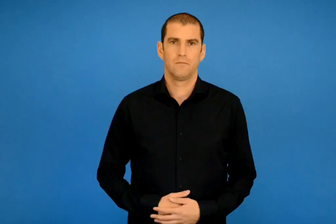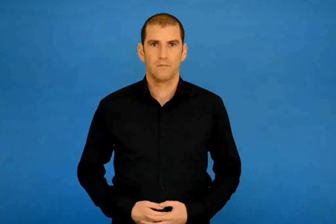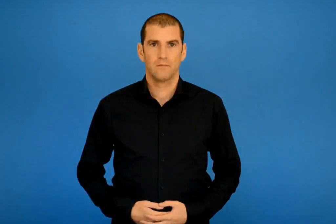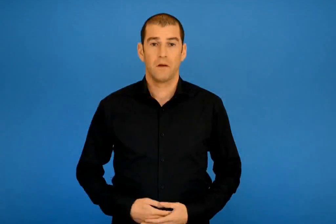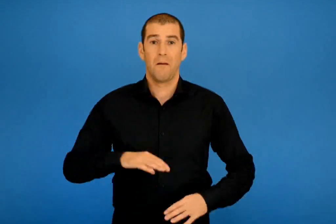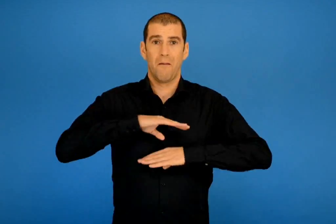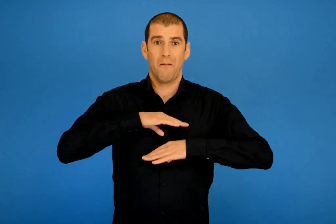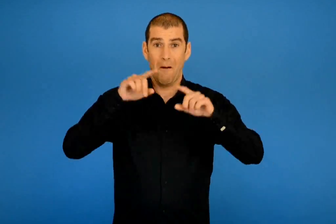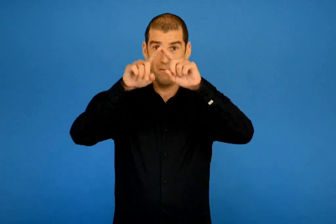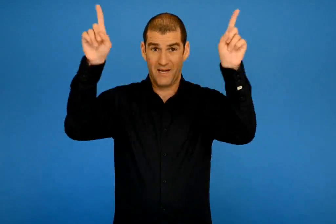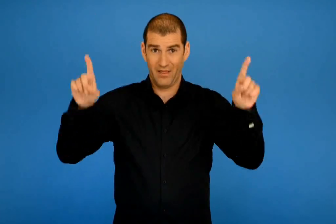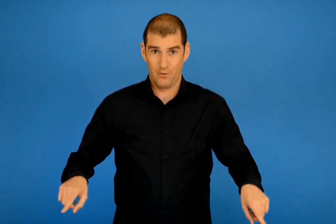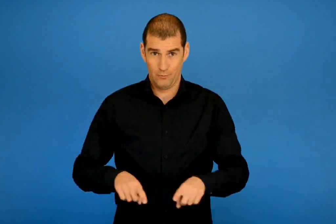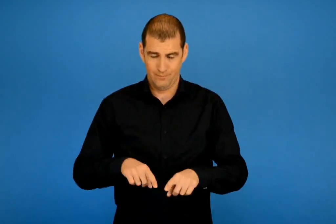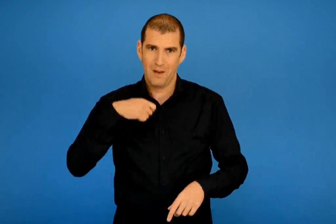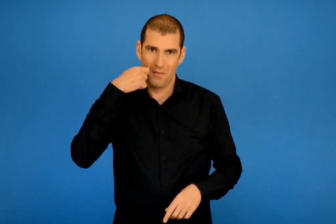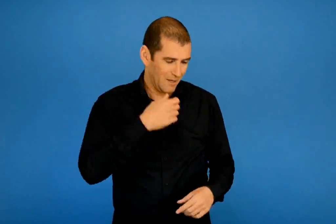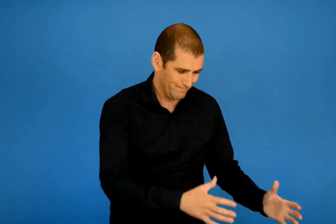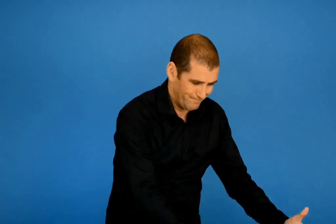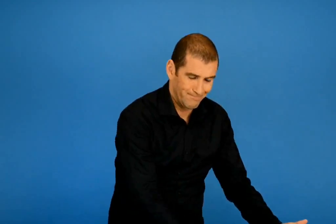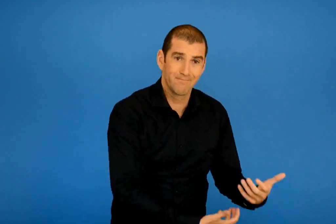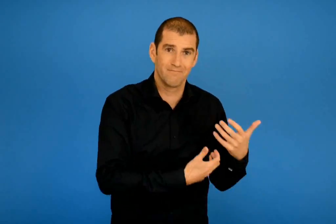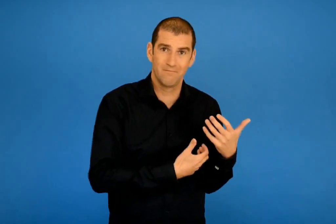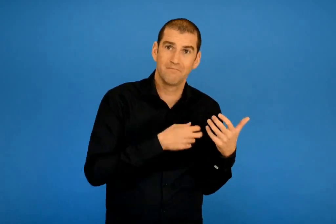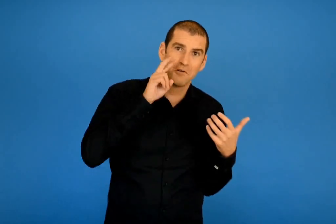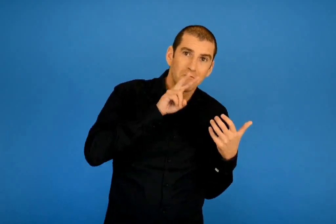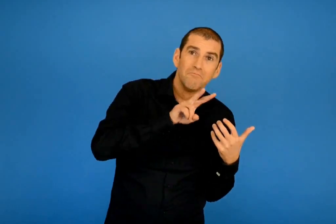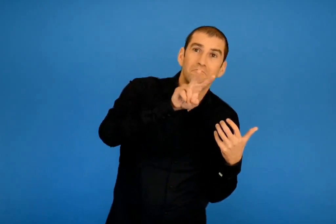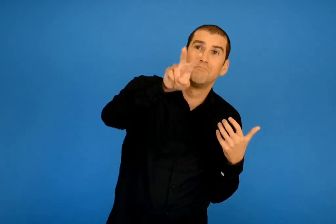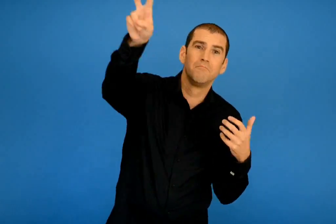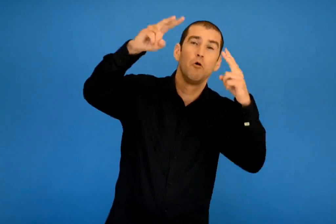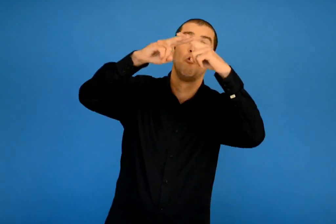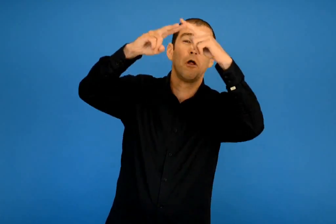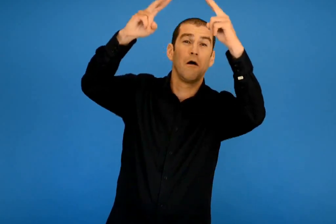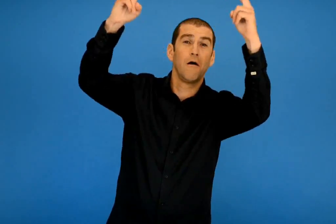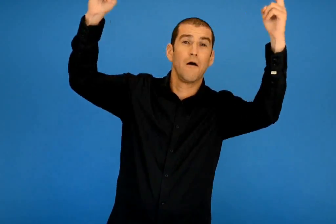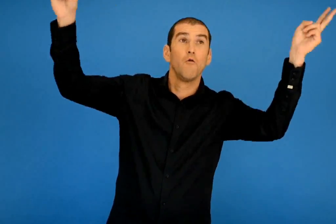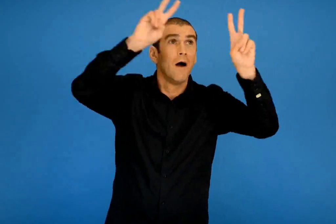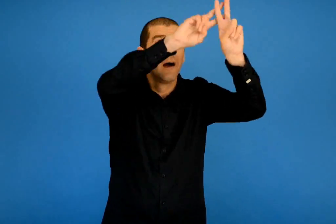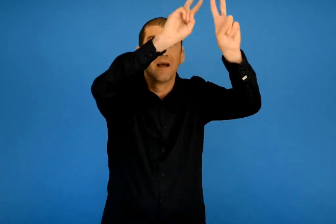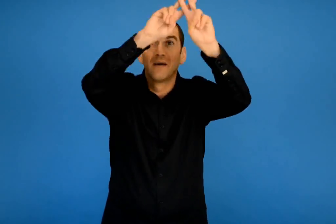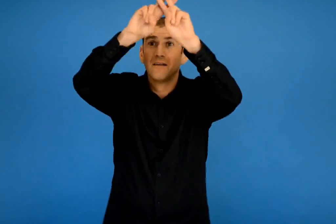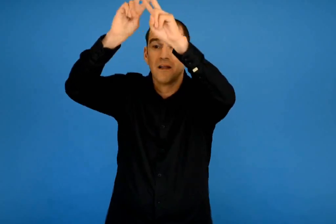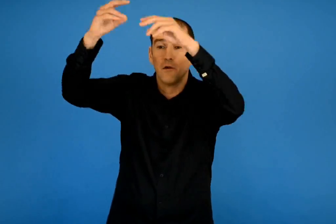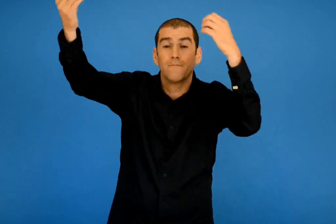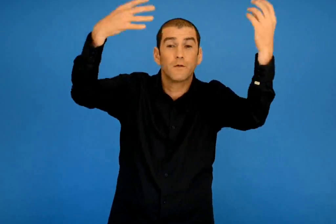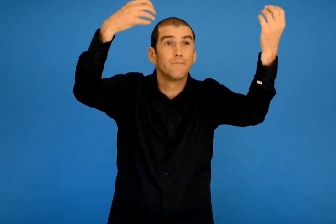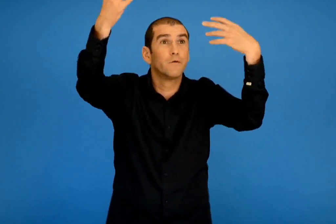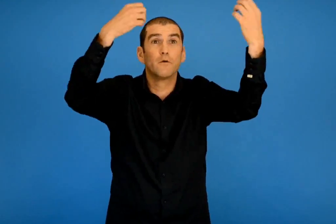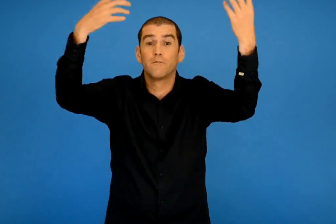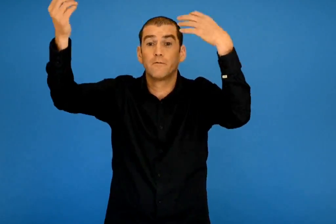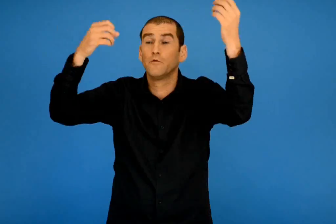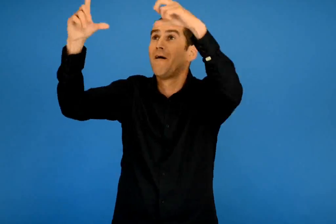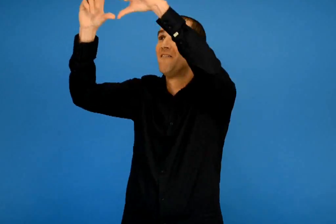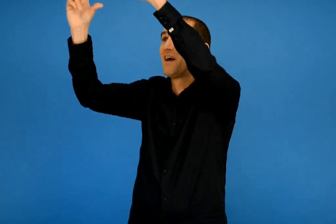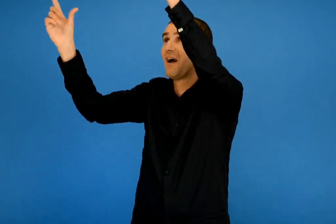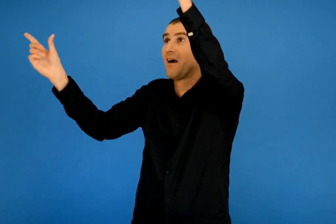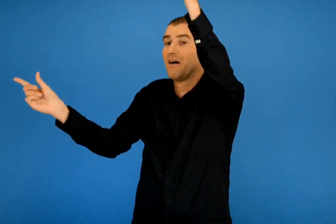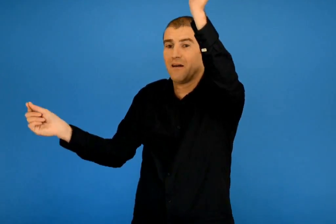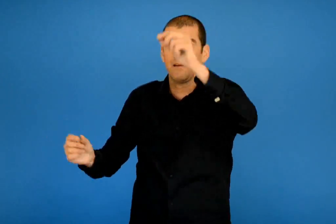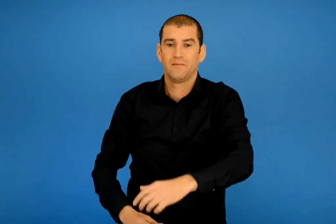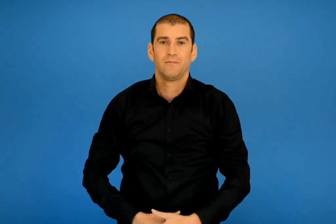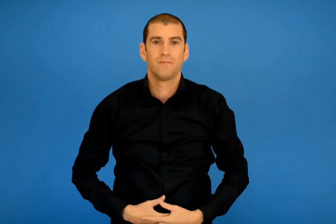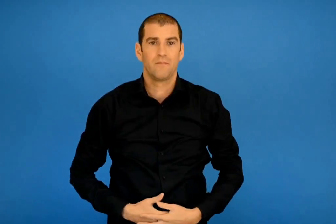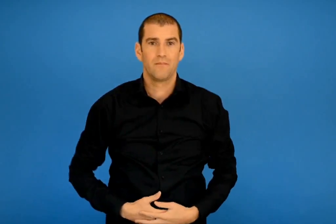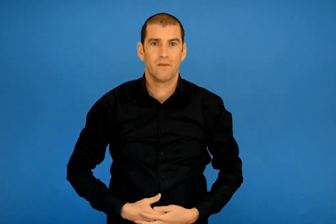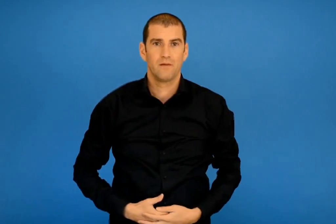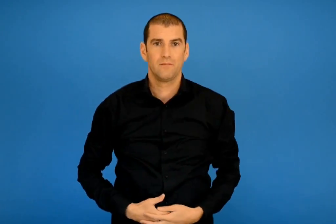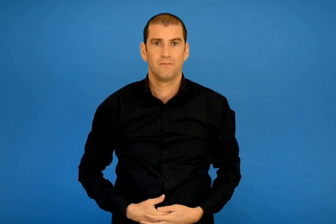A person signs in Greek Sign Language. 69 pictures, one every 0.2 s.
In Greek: η μαμά πηρέ στην αγκαλιά της το μικρό και κοίταξαν μαζί από το παράθυρο τον ουρανό το φεγγάρι έφεγγε ψηλά και τα αστεράκια ήταν φωτεινά
